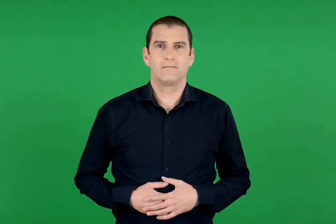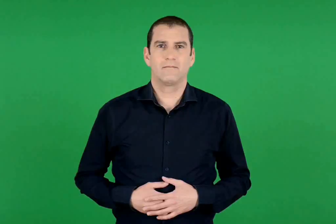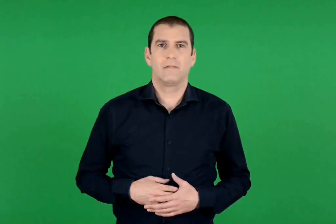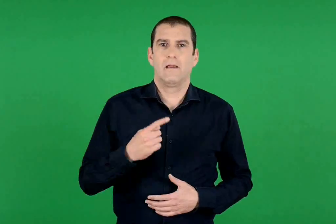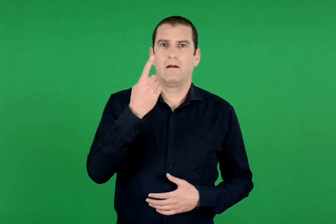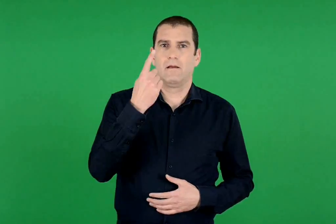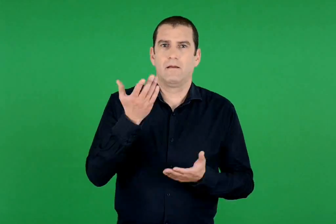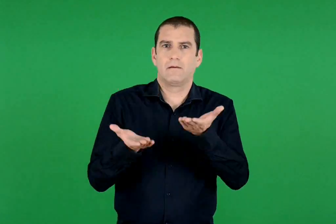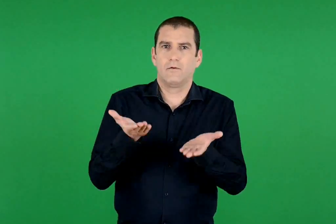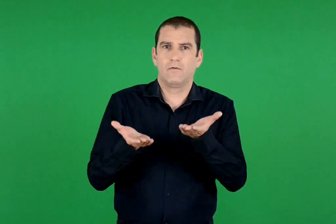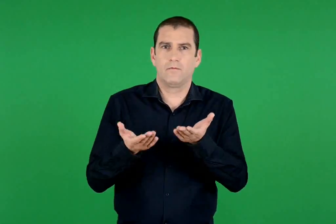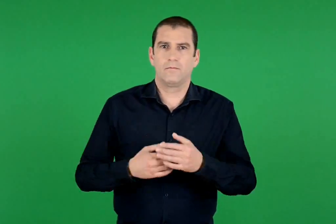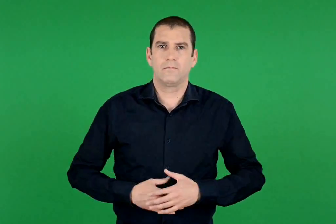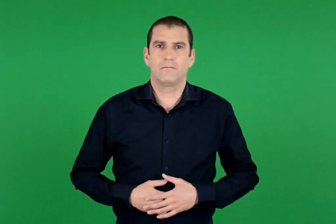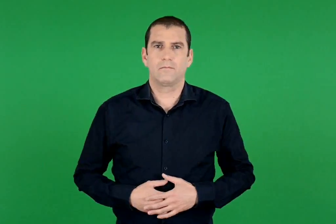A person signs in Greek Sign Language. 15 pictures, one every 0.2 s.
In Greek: 1 κιλό
